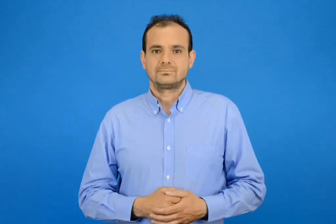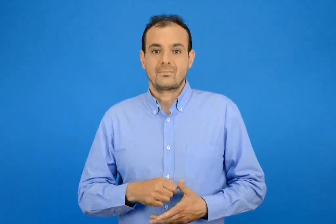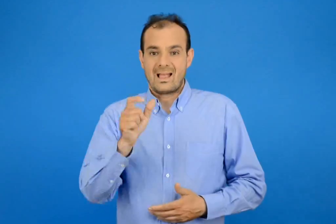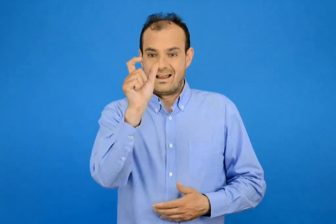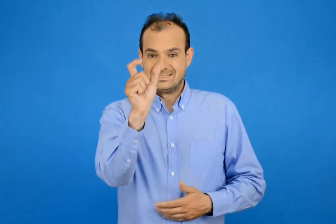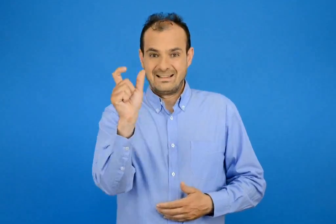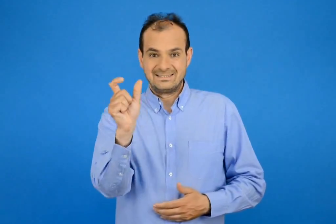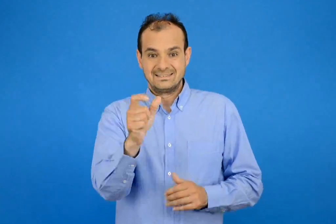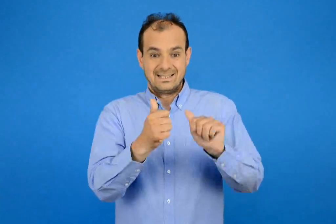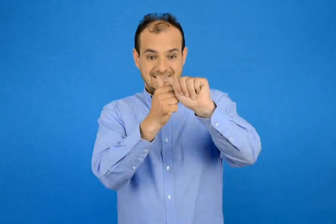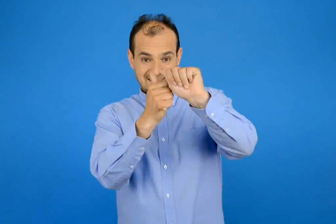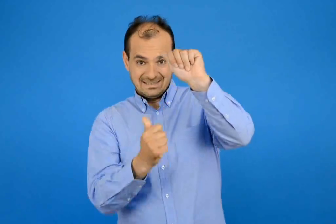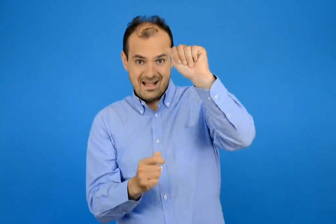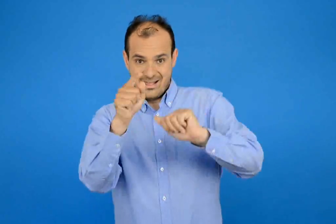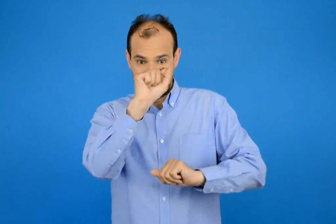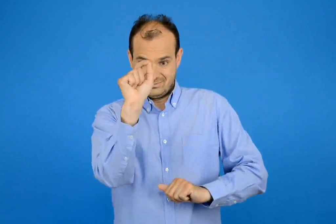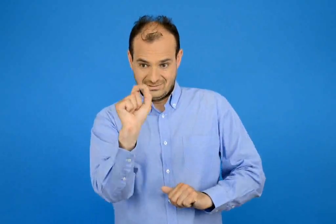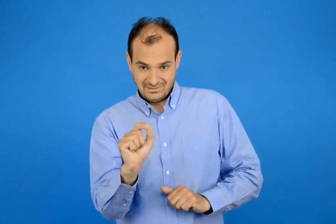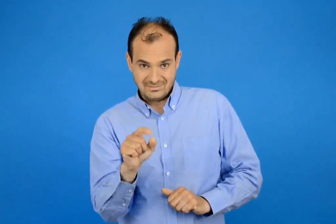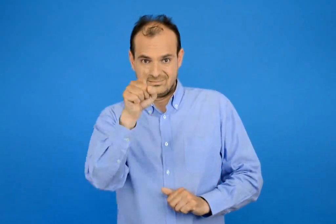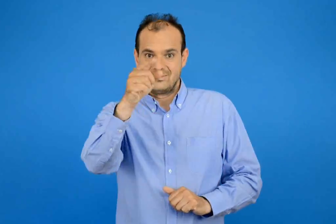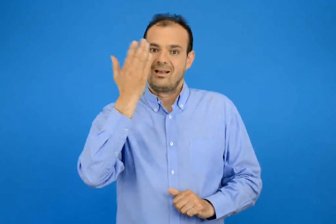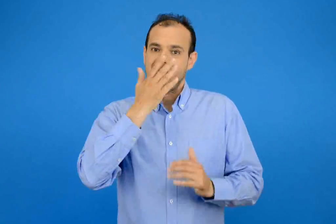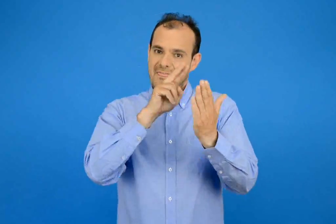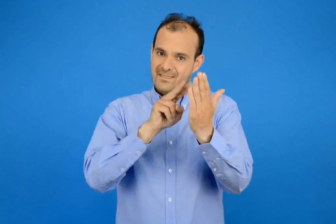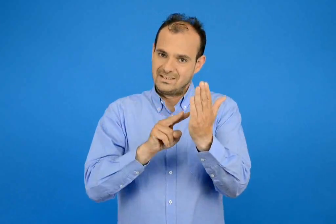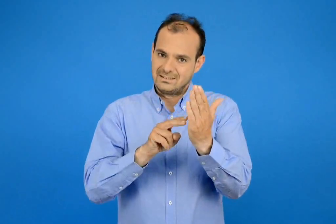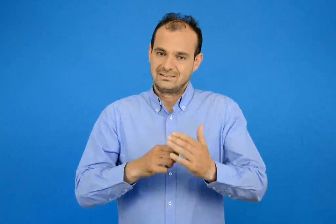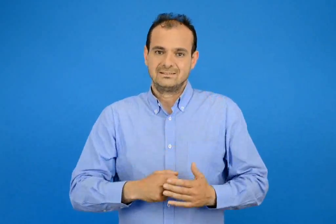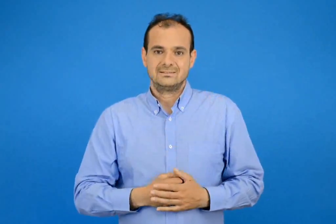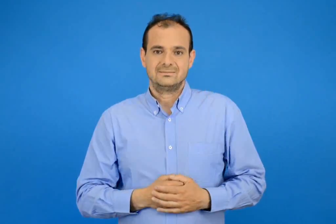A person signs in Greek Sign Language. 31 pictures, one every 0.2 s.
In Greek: γράψε με τη σειρά τις λέξεις και διάβασε
